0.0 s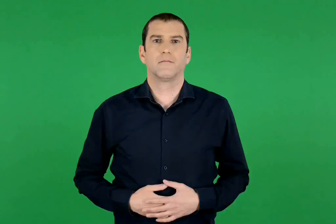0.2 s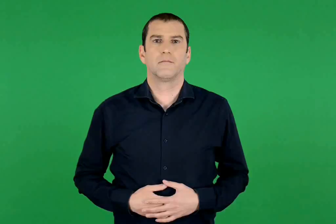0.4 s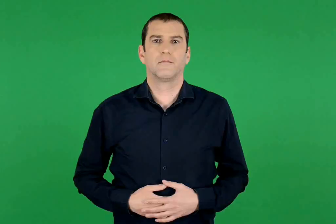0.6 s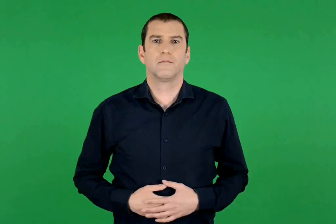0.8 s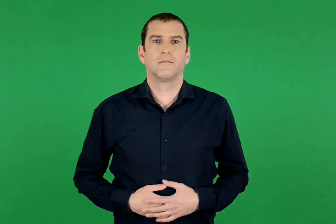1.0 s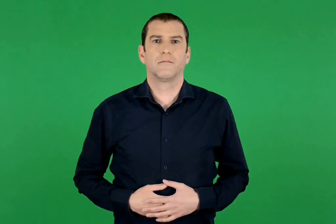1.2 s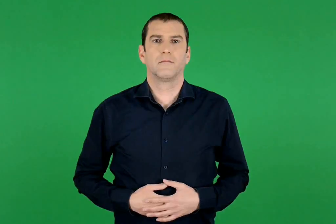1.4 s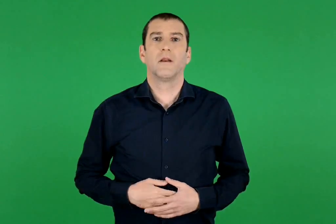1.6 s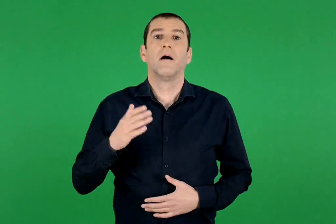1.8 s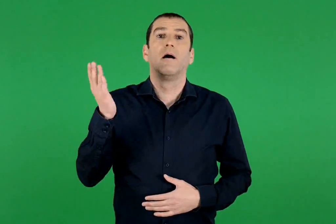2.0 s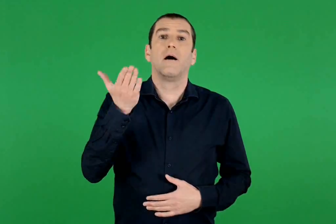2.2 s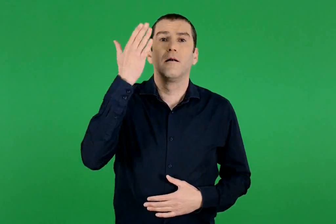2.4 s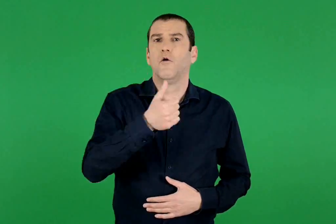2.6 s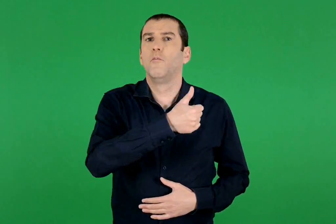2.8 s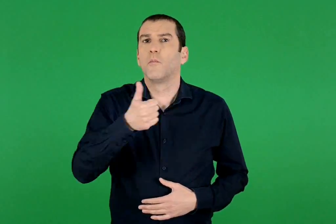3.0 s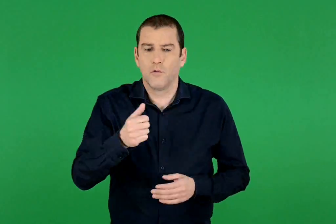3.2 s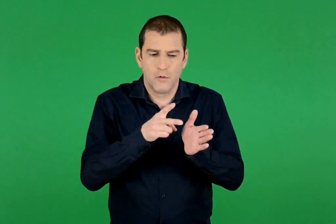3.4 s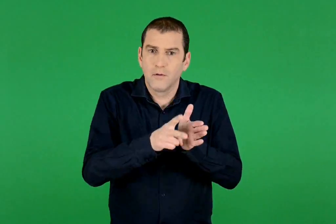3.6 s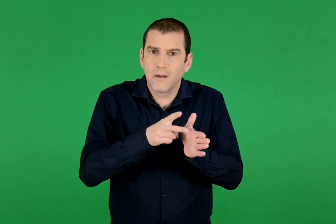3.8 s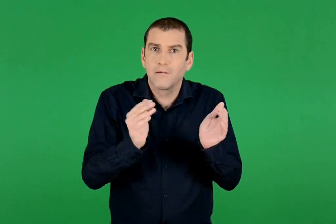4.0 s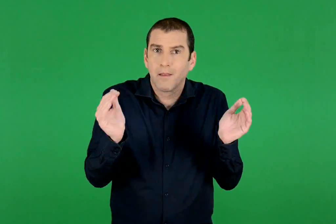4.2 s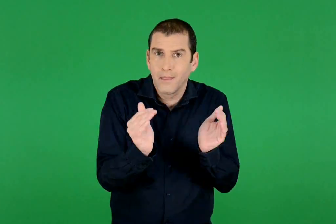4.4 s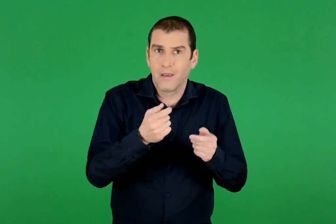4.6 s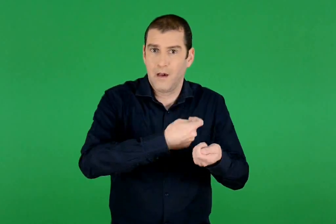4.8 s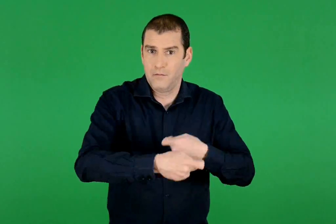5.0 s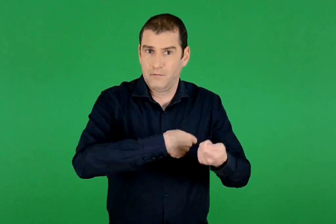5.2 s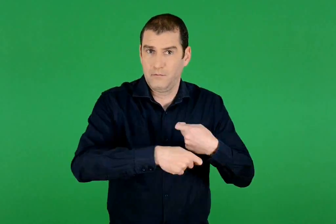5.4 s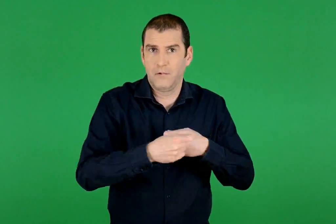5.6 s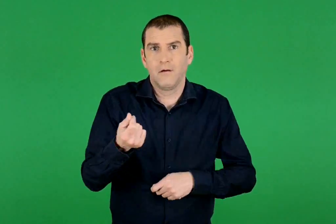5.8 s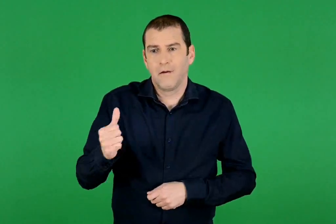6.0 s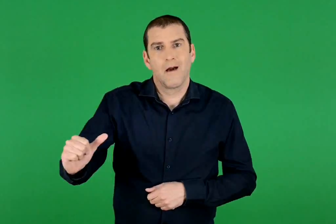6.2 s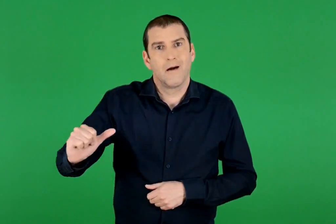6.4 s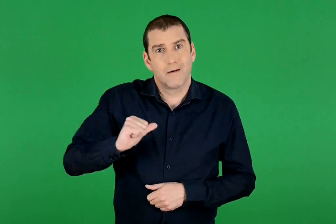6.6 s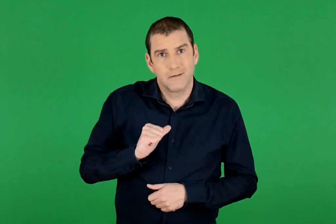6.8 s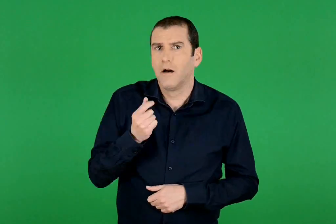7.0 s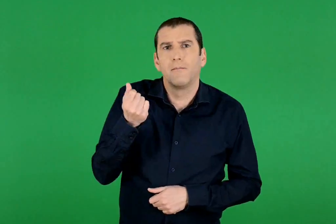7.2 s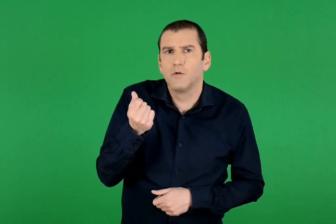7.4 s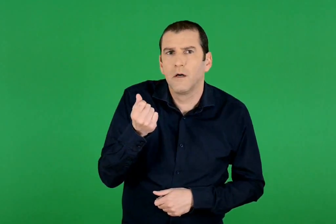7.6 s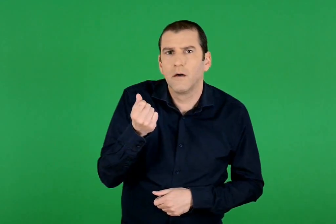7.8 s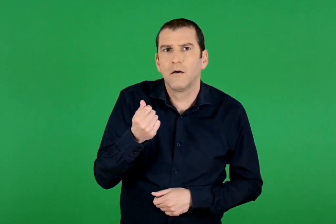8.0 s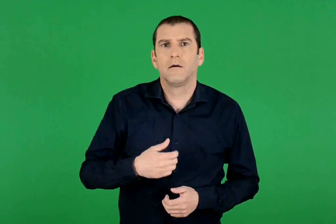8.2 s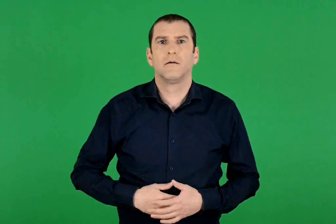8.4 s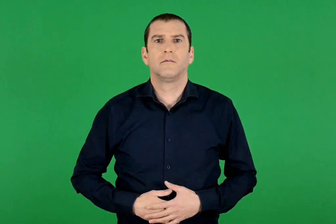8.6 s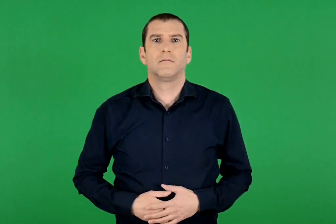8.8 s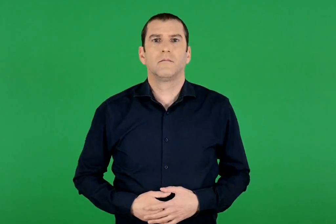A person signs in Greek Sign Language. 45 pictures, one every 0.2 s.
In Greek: αν αγοράσει μόνο το τρενάκι , πόσα ρέστα θα πάρει ;
